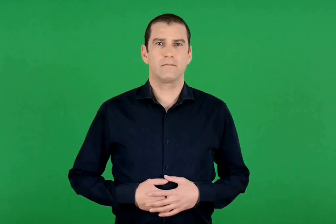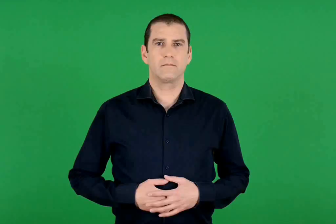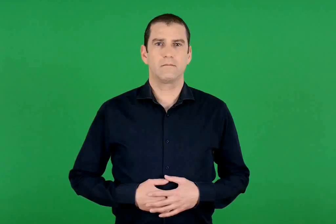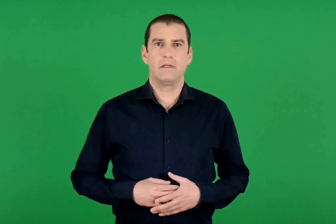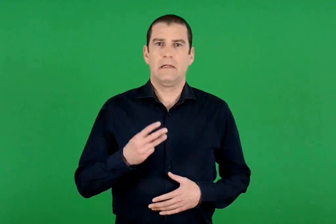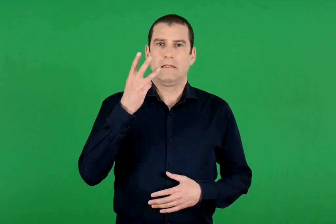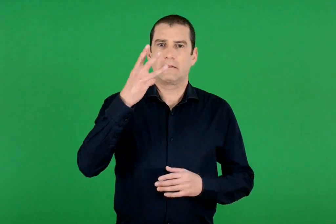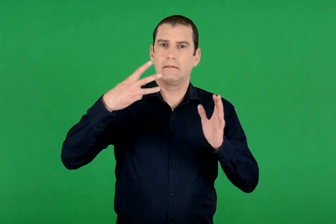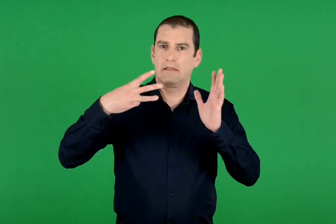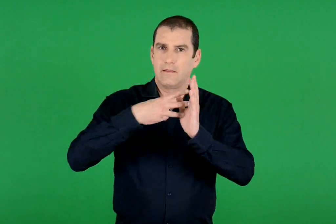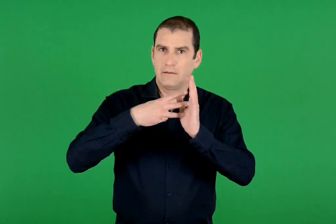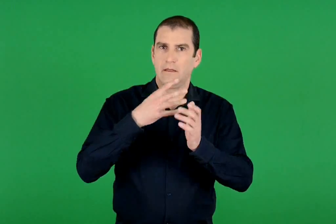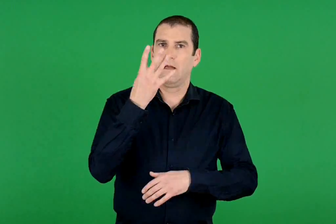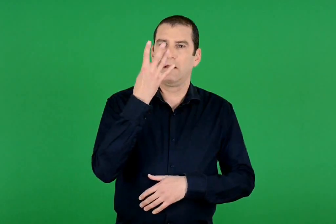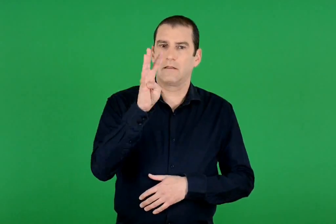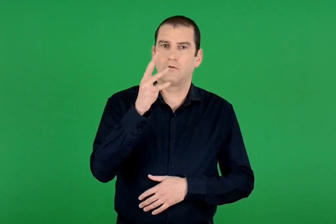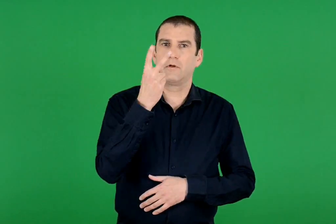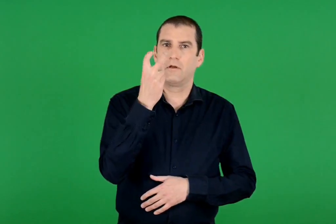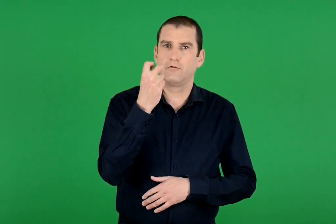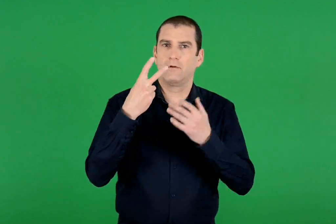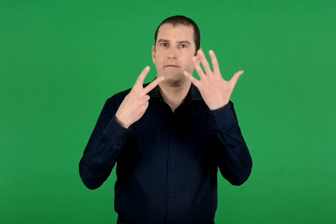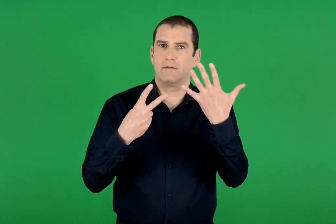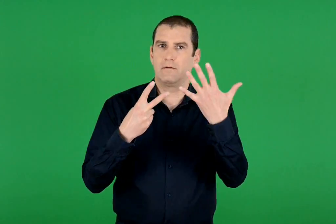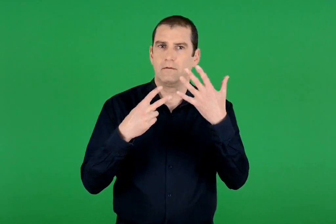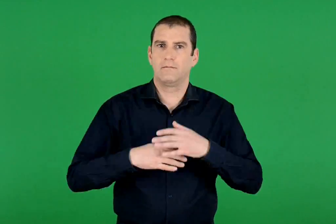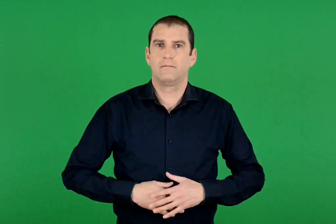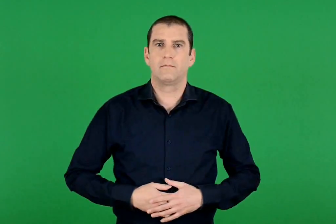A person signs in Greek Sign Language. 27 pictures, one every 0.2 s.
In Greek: τρεις χιλιάδες τετρακόσια είκοσι εφτά
